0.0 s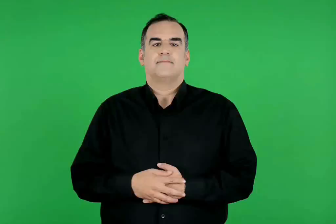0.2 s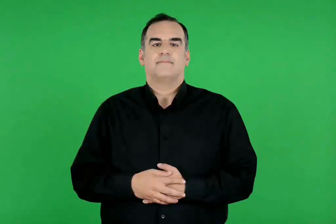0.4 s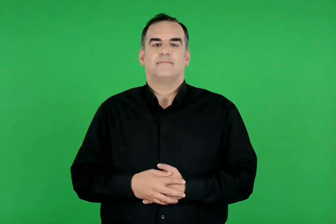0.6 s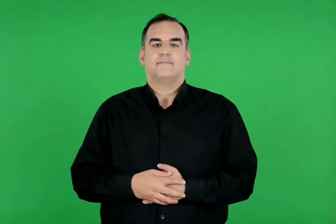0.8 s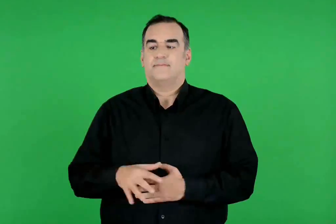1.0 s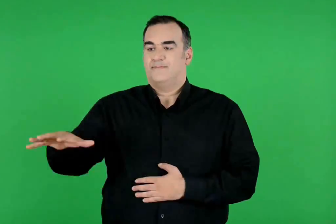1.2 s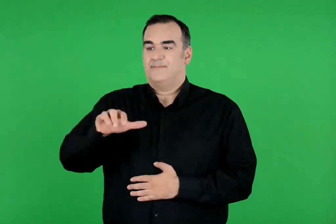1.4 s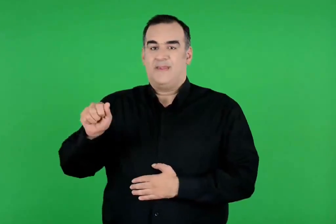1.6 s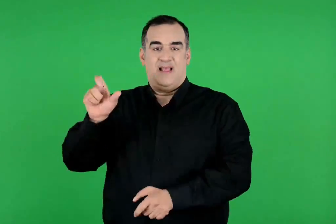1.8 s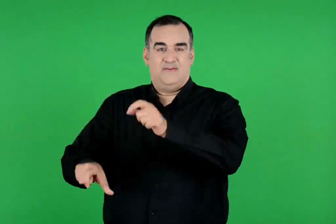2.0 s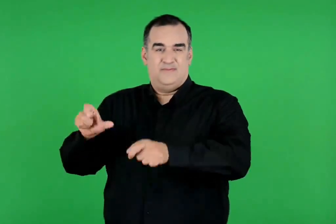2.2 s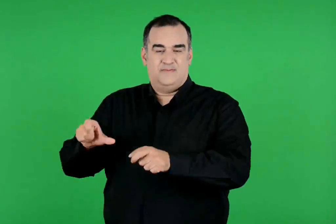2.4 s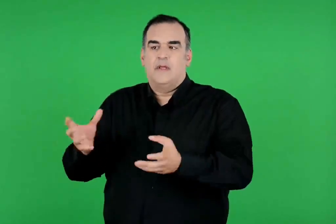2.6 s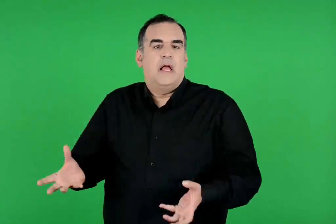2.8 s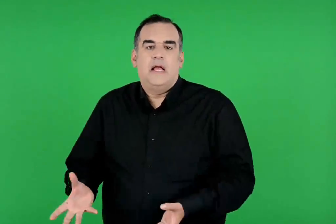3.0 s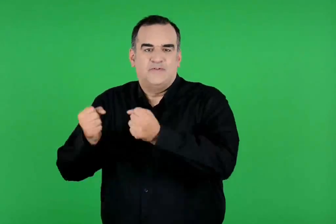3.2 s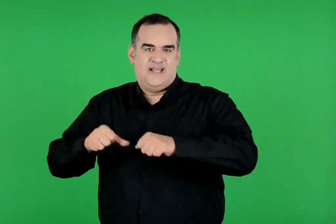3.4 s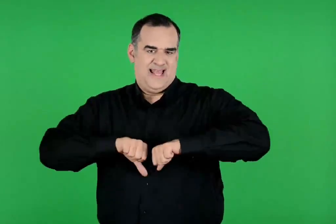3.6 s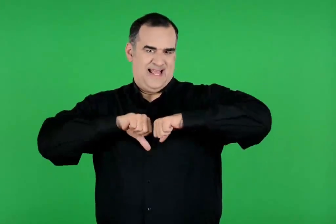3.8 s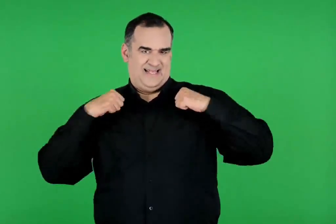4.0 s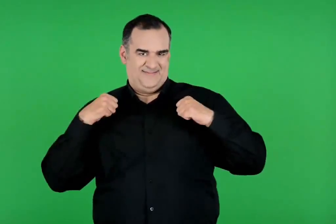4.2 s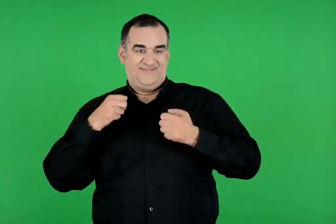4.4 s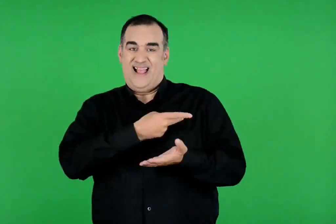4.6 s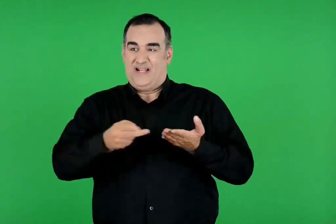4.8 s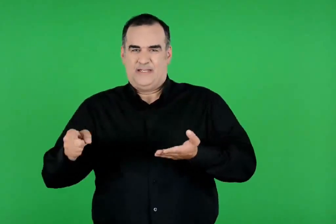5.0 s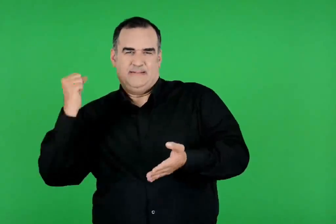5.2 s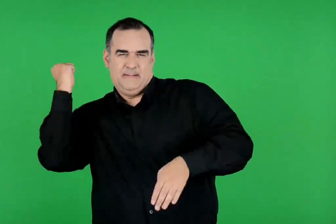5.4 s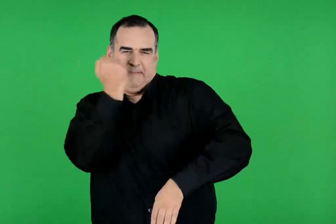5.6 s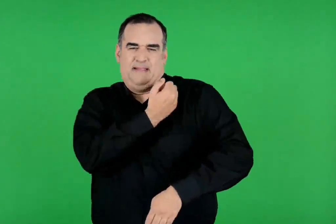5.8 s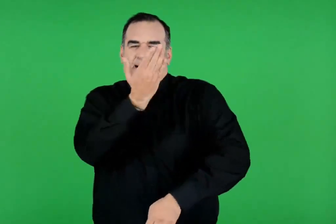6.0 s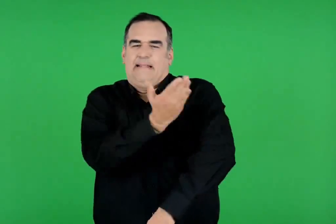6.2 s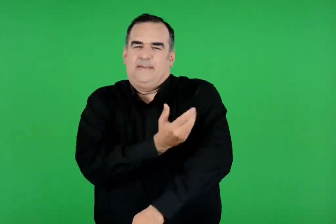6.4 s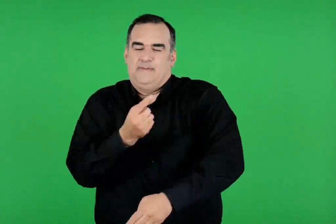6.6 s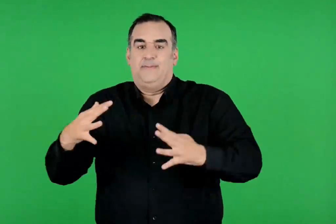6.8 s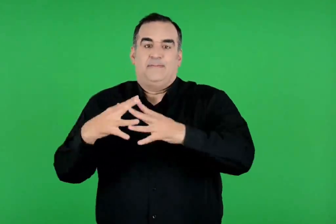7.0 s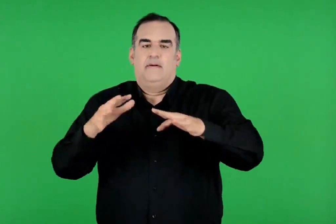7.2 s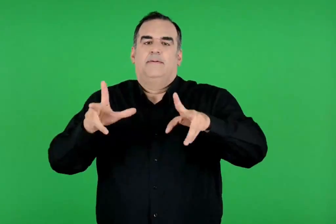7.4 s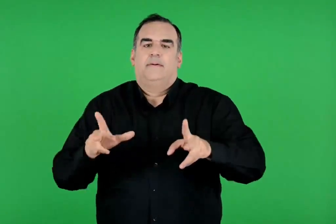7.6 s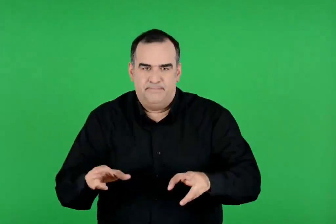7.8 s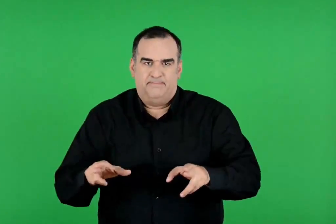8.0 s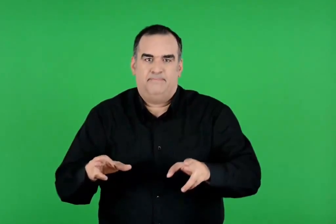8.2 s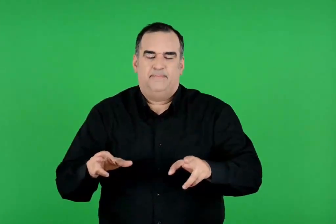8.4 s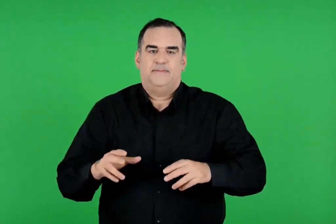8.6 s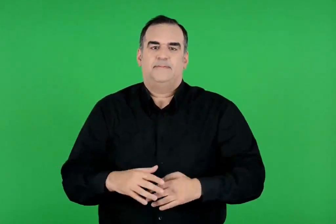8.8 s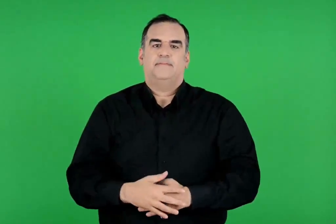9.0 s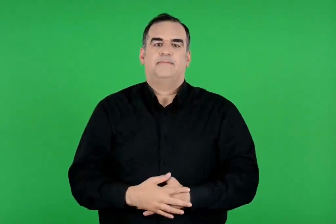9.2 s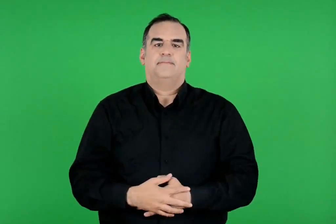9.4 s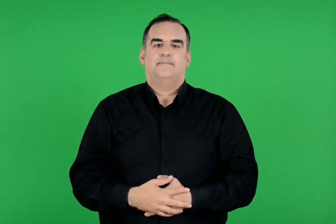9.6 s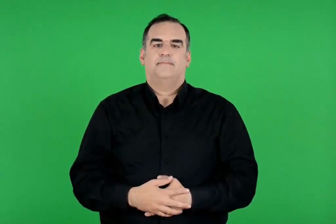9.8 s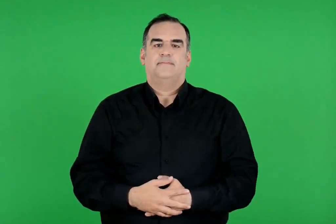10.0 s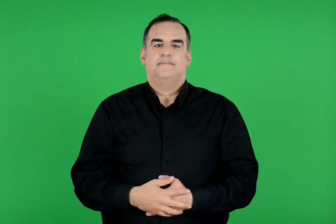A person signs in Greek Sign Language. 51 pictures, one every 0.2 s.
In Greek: τους αχαιούς έσωσε ο αίαντας , που τραυμάτισε τον έκτορα και η μάχη σταμάτησε για λίγο
